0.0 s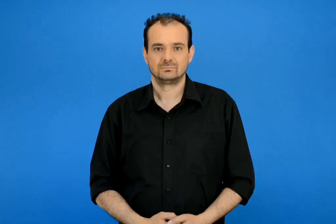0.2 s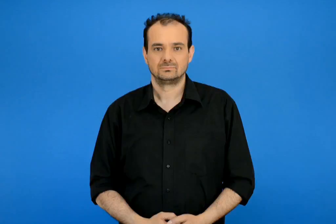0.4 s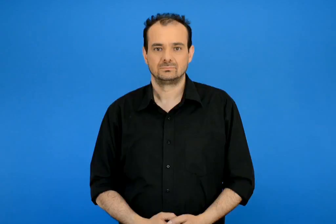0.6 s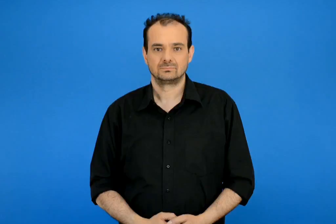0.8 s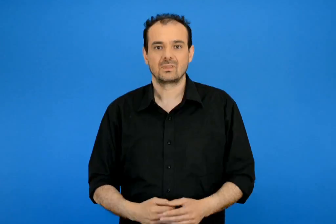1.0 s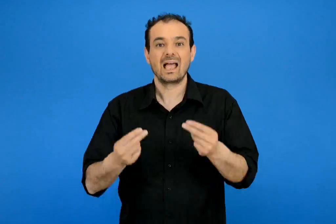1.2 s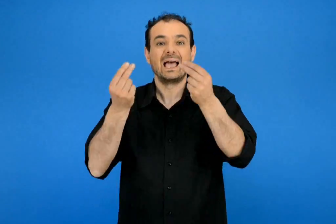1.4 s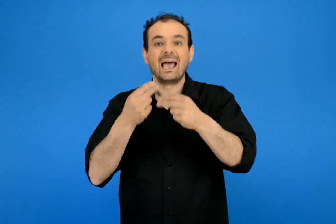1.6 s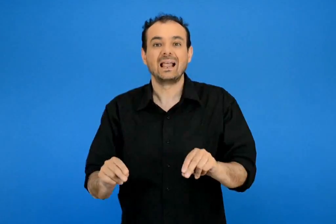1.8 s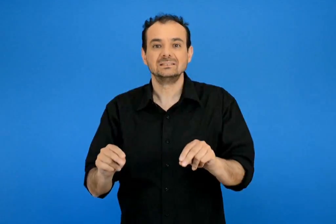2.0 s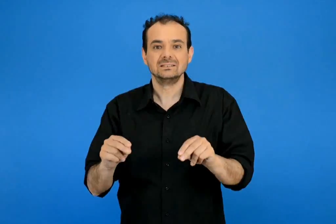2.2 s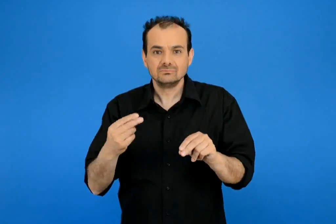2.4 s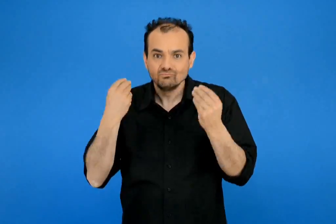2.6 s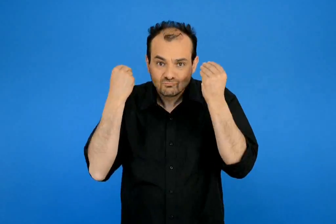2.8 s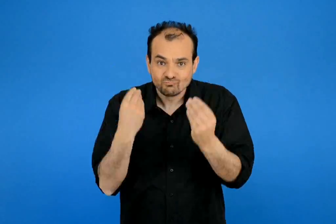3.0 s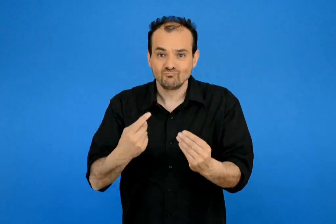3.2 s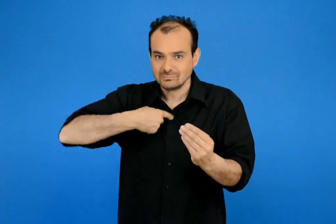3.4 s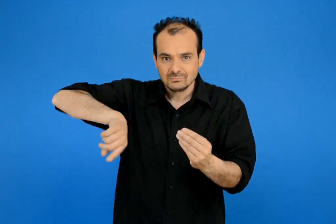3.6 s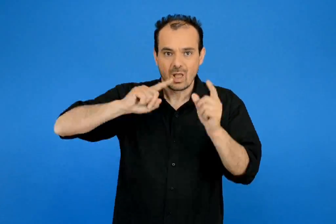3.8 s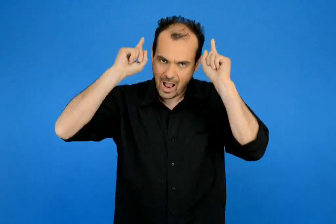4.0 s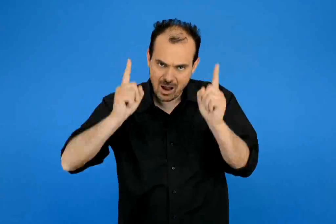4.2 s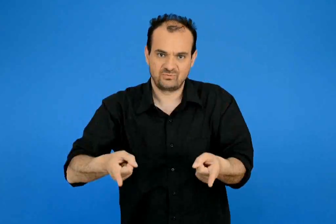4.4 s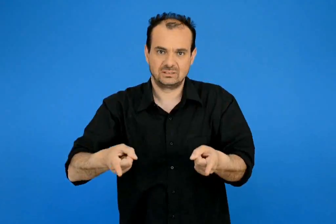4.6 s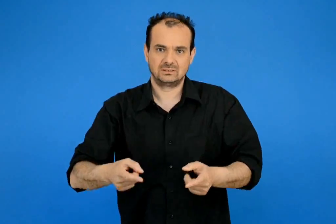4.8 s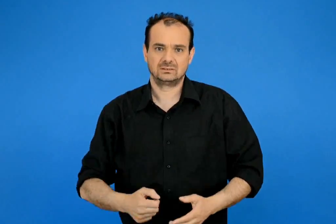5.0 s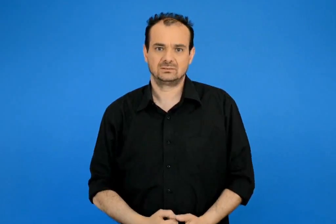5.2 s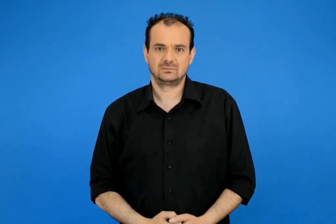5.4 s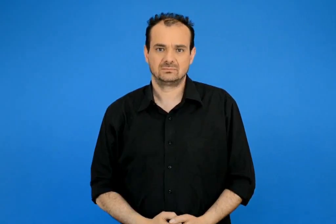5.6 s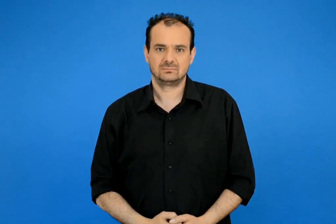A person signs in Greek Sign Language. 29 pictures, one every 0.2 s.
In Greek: αποφασίζουμε ποια λύση είναι η καλύτερη
